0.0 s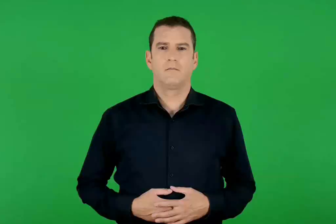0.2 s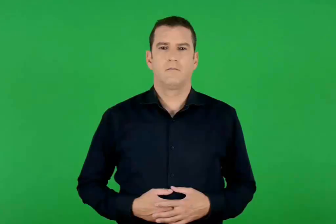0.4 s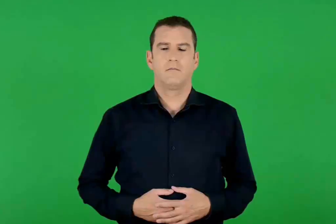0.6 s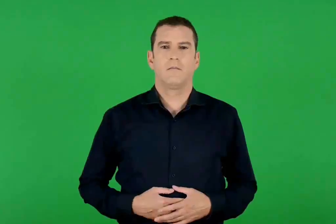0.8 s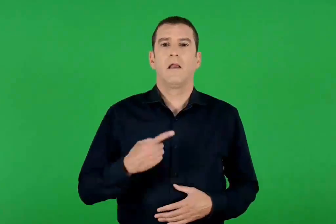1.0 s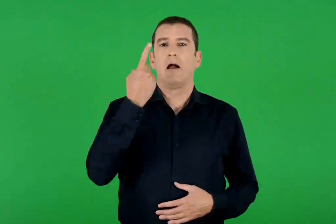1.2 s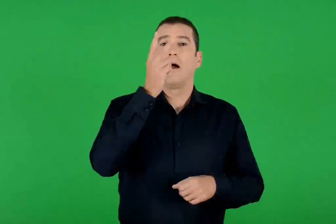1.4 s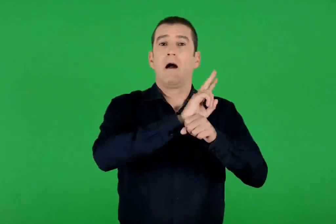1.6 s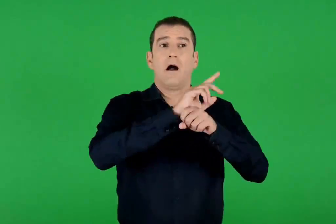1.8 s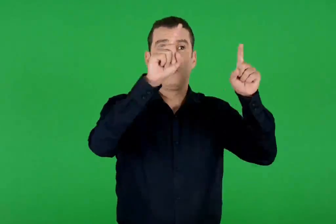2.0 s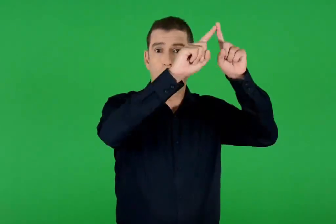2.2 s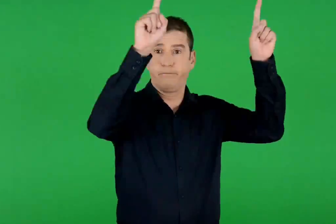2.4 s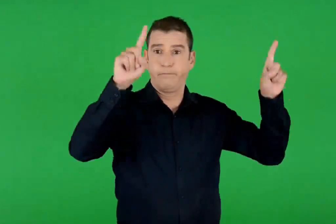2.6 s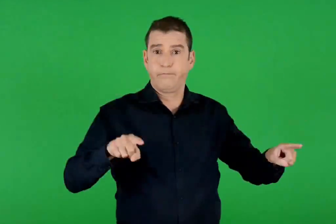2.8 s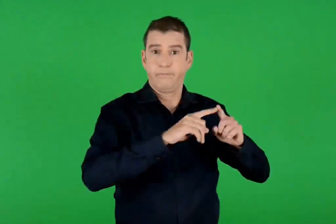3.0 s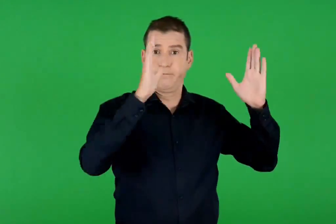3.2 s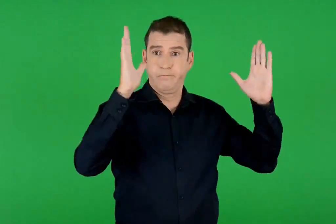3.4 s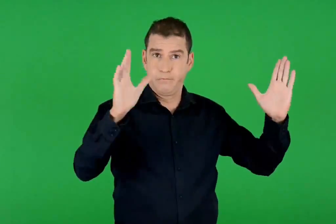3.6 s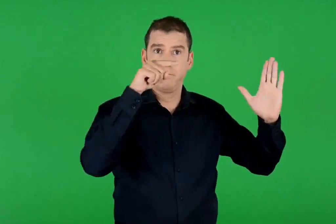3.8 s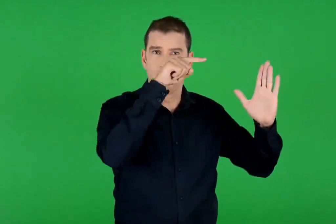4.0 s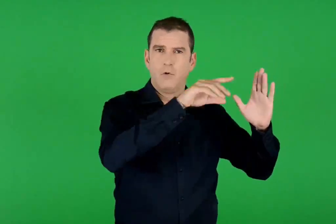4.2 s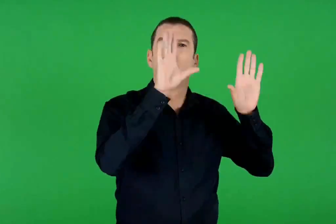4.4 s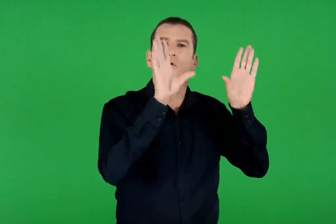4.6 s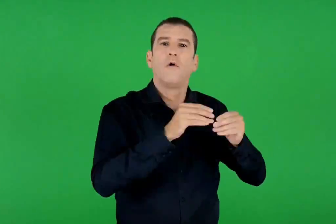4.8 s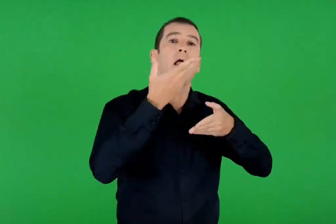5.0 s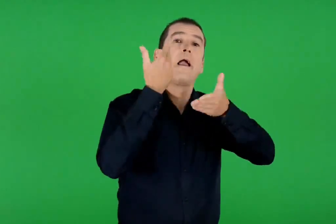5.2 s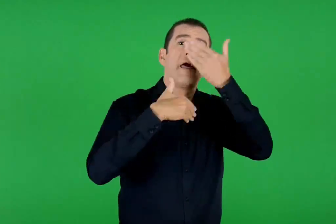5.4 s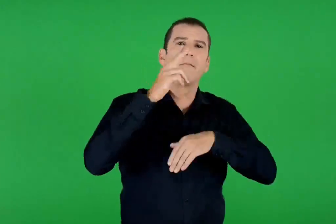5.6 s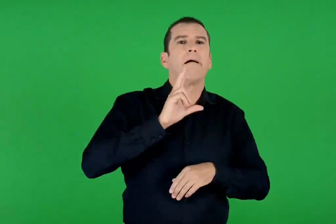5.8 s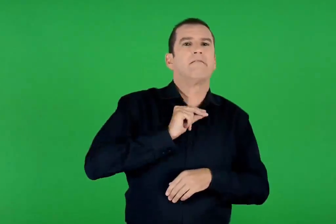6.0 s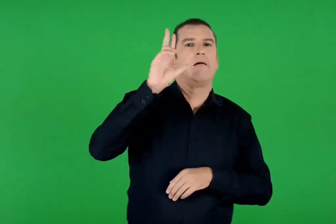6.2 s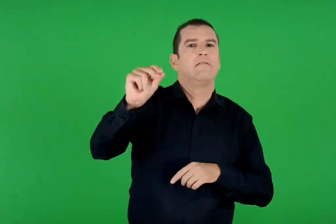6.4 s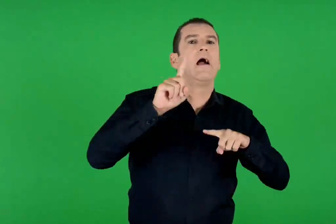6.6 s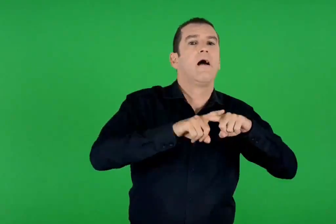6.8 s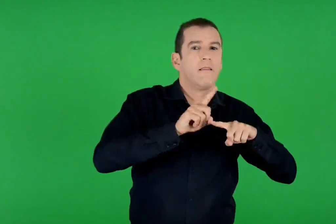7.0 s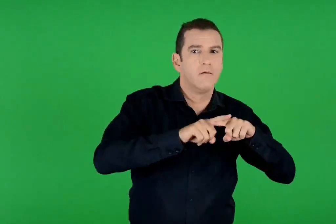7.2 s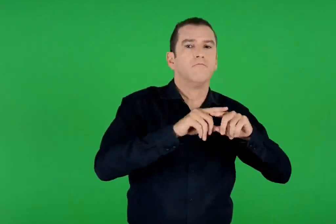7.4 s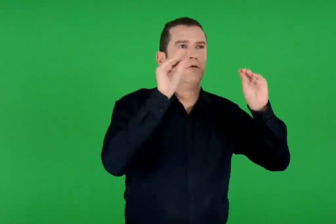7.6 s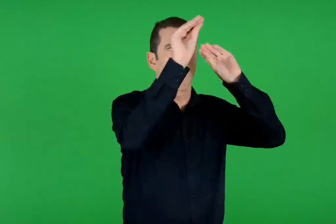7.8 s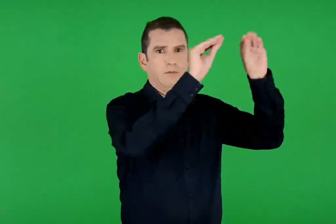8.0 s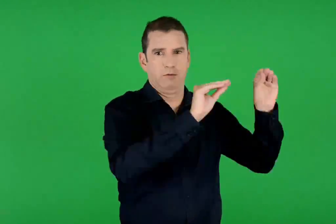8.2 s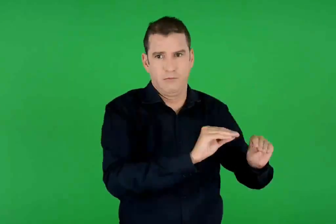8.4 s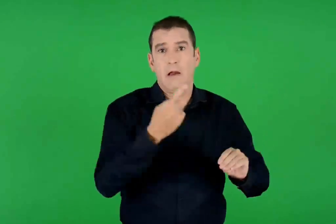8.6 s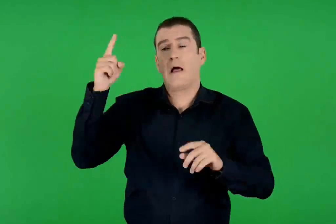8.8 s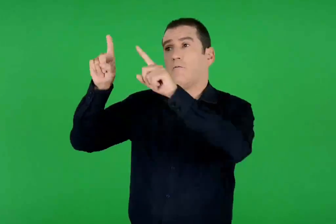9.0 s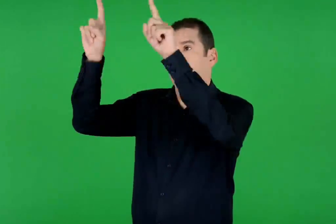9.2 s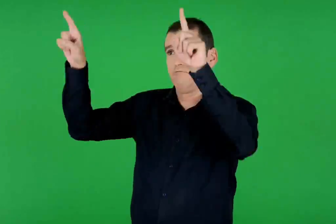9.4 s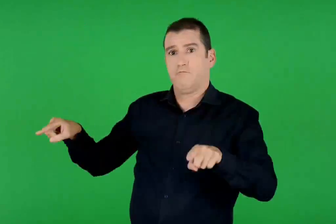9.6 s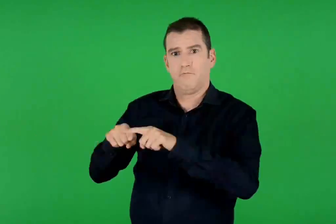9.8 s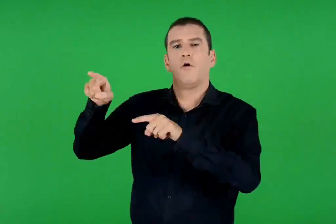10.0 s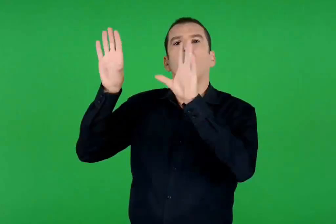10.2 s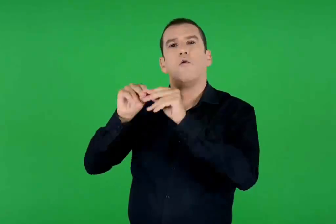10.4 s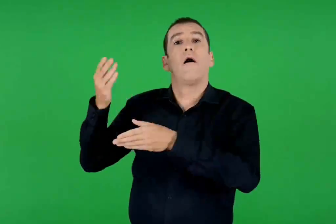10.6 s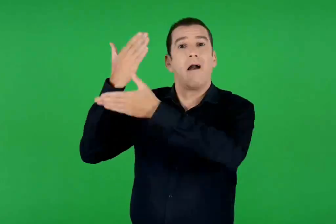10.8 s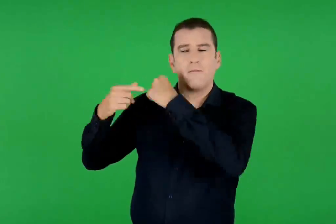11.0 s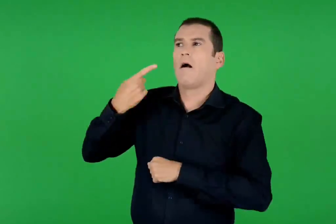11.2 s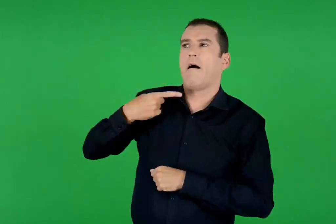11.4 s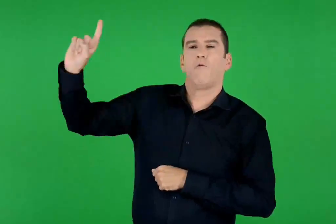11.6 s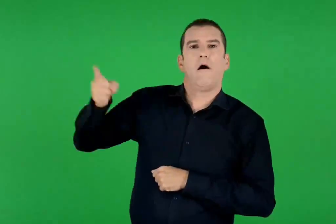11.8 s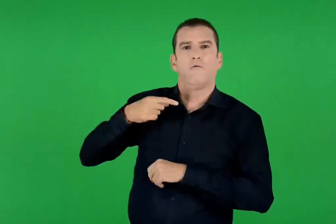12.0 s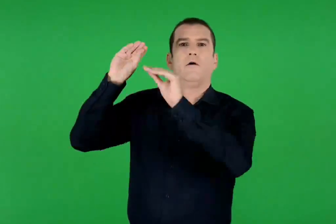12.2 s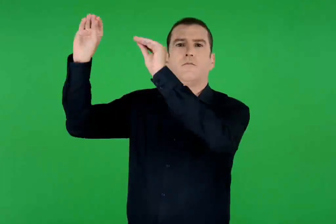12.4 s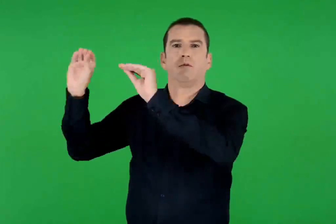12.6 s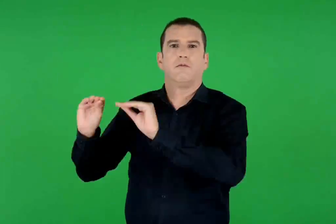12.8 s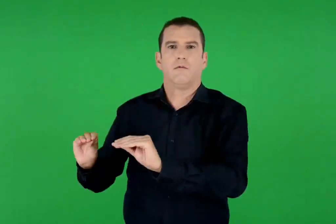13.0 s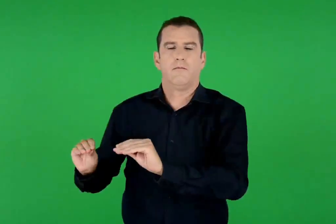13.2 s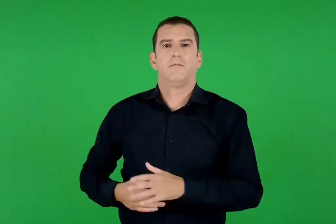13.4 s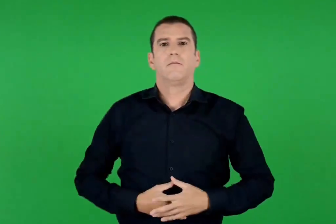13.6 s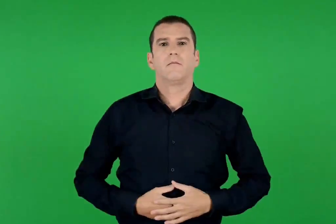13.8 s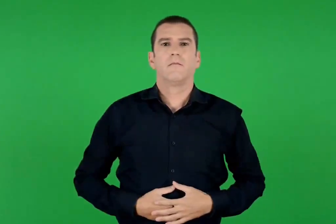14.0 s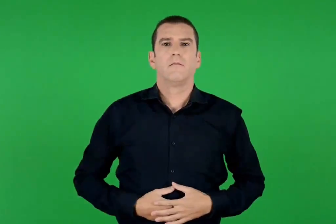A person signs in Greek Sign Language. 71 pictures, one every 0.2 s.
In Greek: γεμίζουμε ένα μεγάλο χαρτόνι με τα έθιμα που είναι κοινά με την ελλάδα και ένα άλλο με έθιμα που είναι διαφορετικά
